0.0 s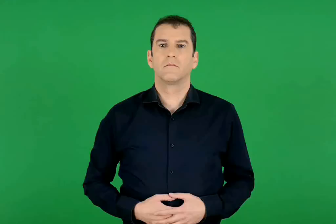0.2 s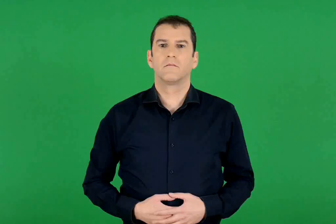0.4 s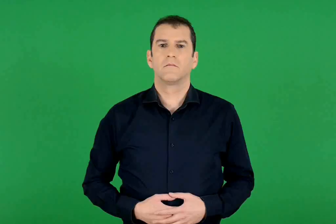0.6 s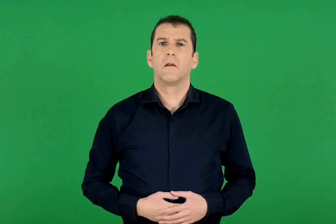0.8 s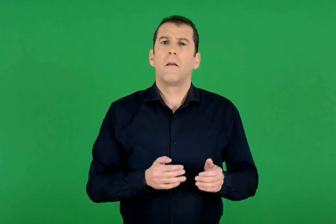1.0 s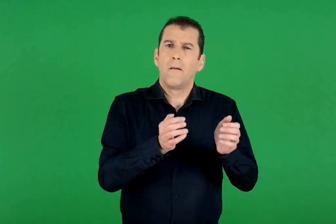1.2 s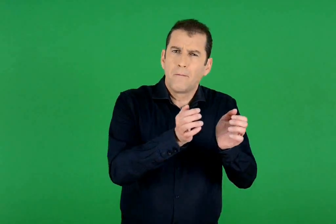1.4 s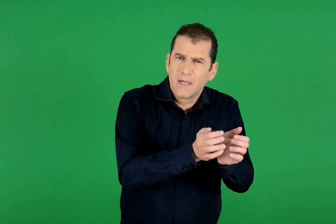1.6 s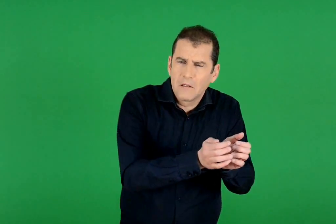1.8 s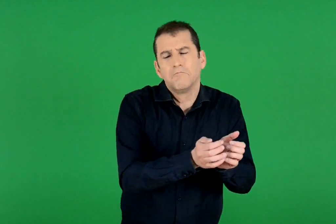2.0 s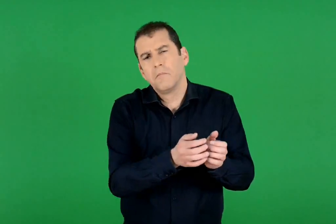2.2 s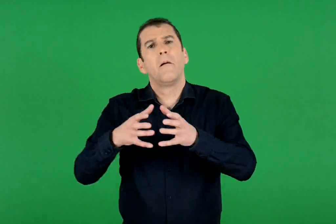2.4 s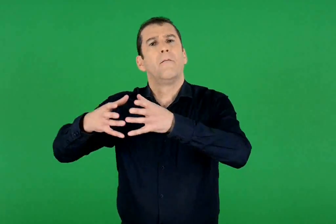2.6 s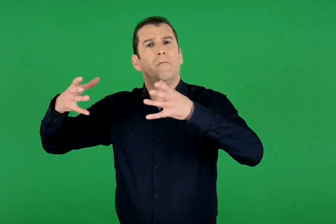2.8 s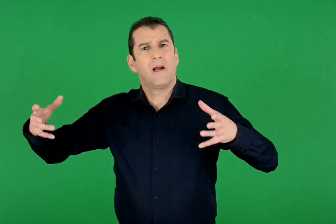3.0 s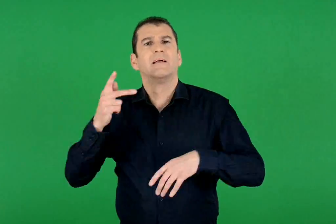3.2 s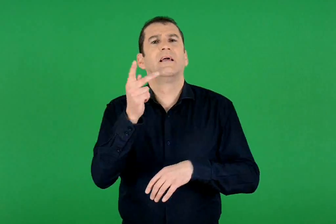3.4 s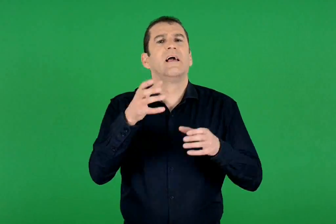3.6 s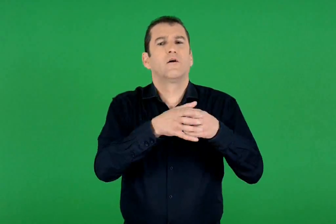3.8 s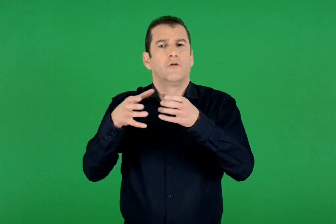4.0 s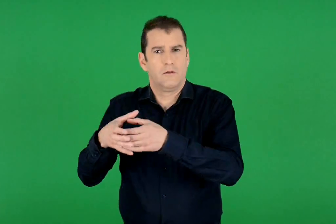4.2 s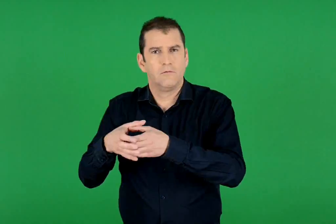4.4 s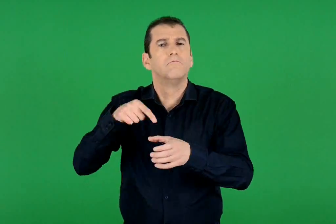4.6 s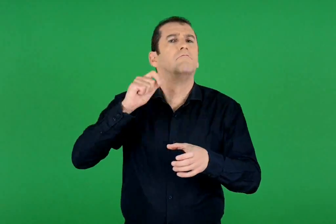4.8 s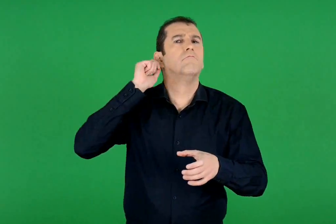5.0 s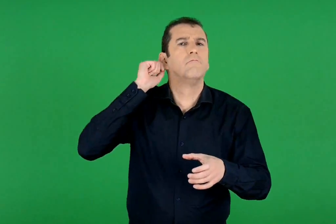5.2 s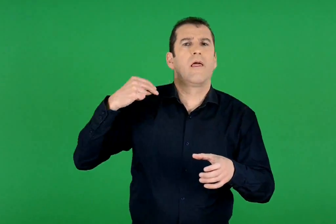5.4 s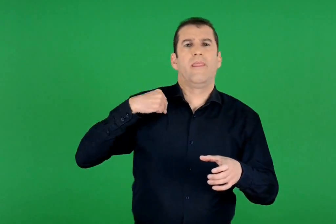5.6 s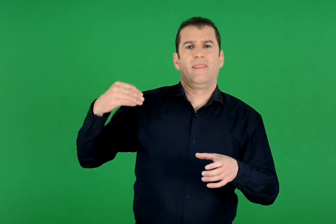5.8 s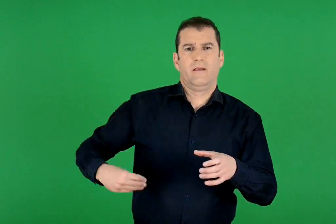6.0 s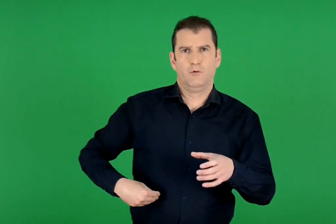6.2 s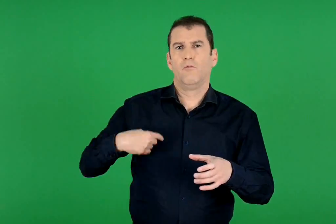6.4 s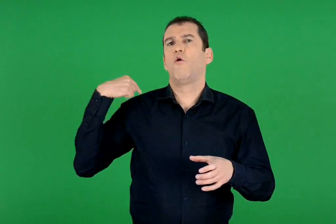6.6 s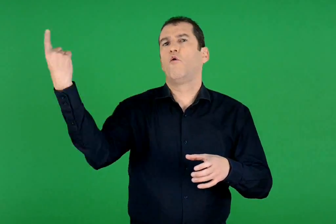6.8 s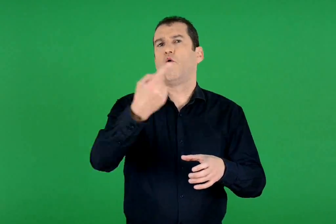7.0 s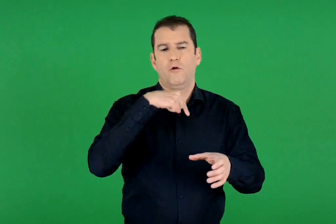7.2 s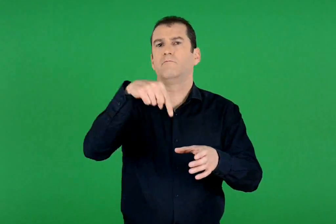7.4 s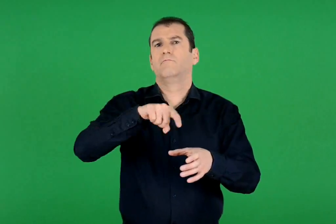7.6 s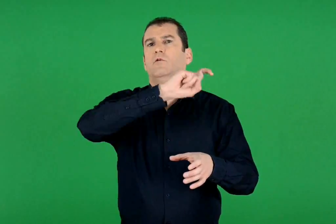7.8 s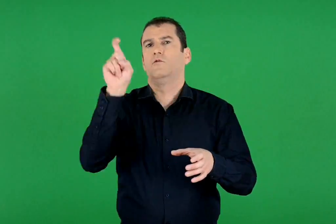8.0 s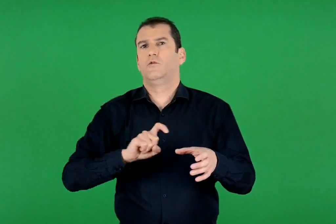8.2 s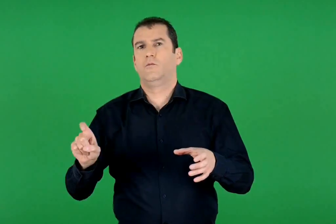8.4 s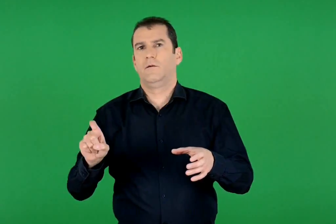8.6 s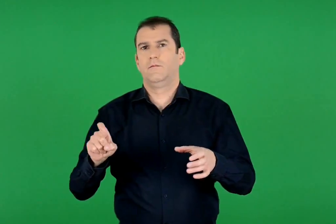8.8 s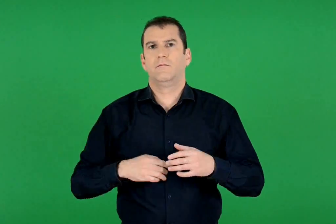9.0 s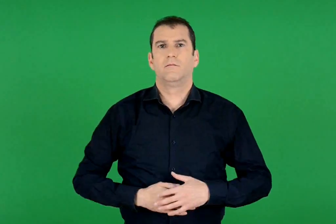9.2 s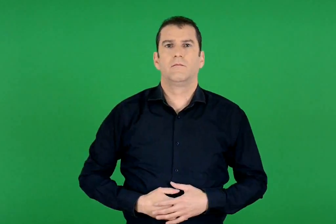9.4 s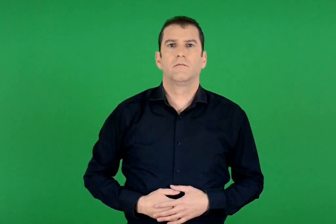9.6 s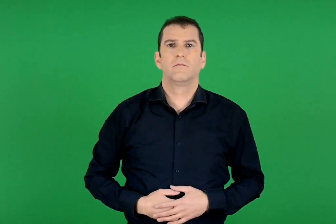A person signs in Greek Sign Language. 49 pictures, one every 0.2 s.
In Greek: όλοι ζούμε σε μικρές ή μεγάλες κοινότητες που τις λέμε δήμους
